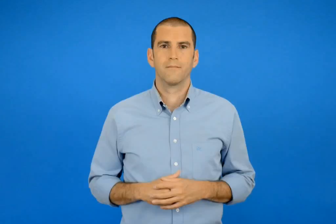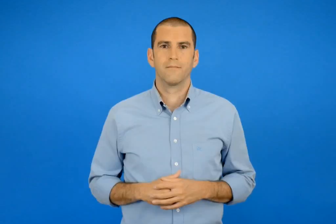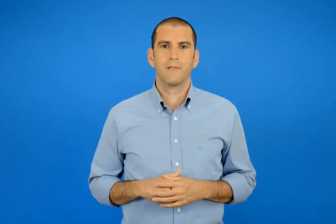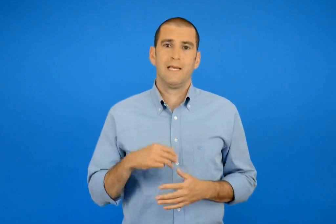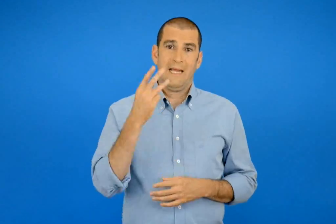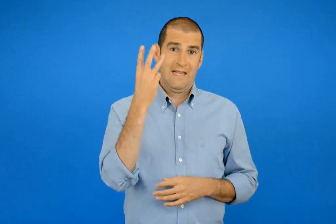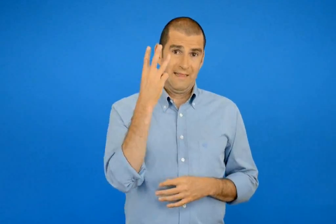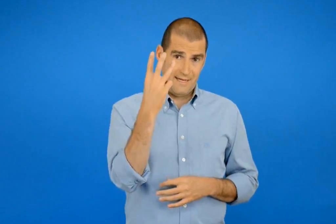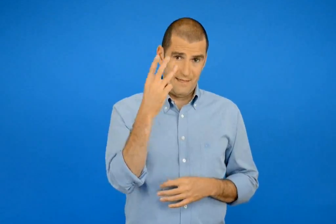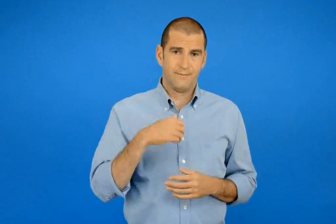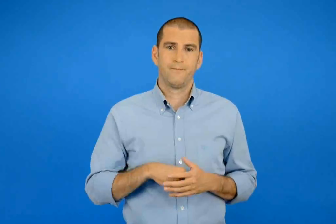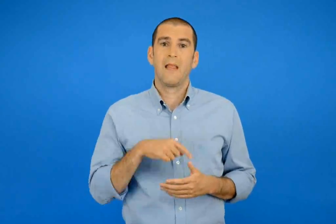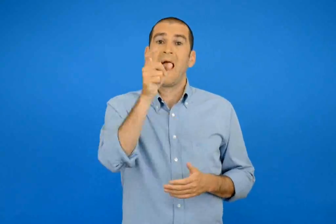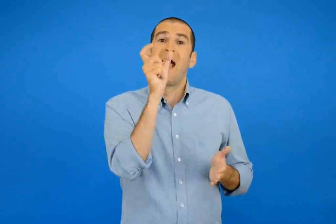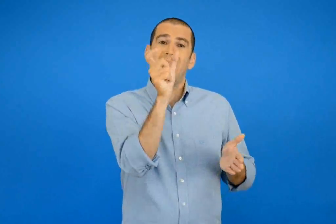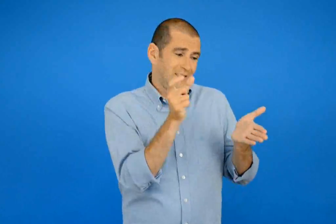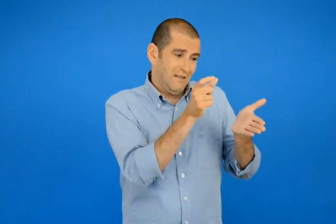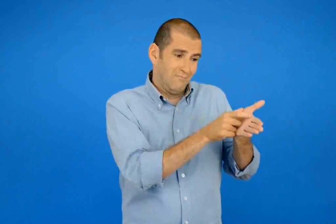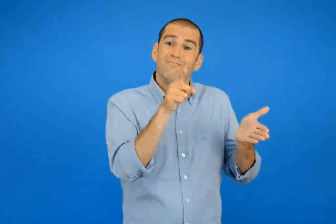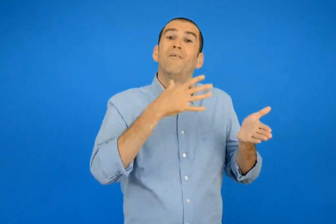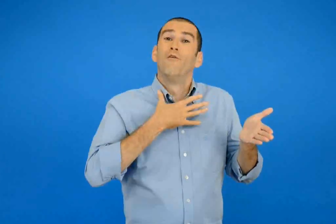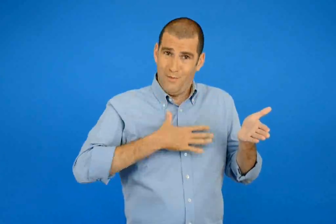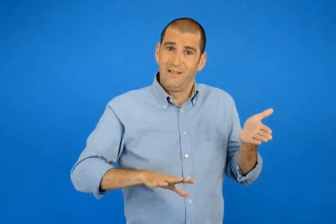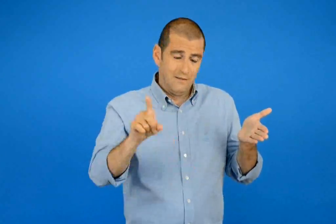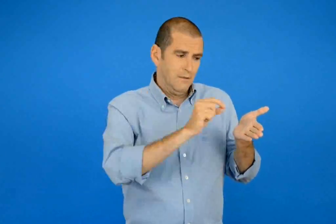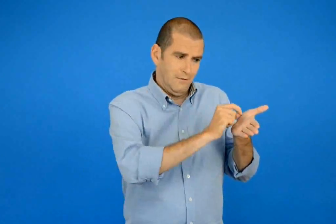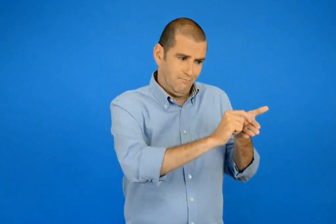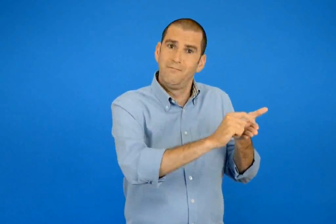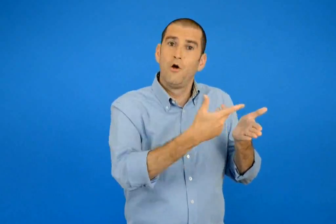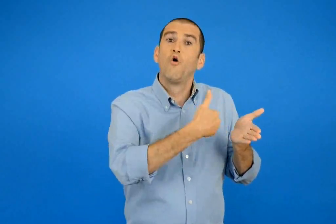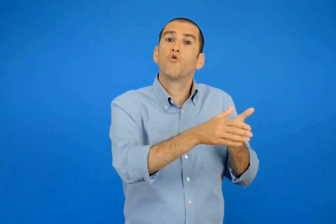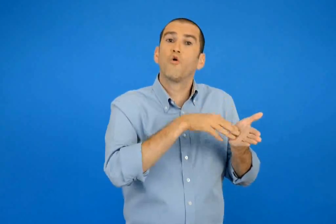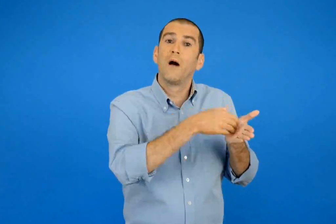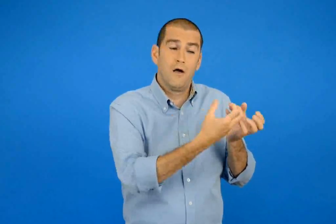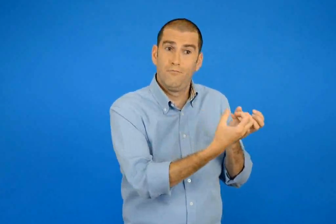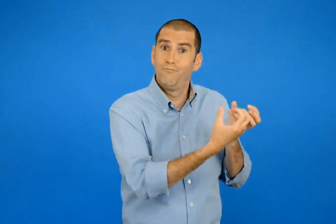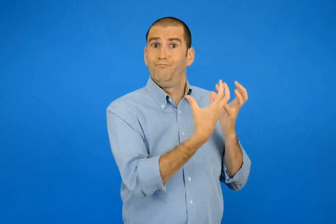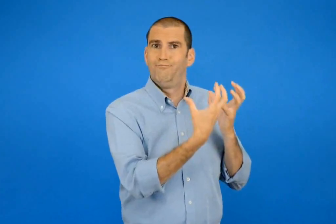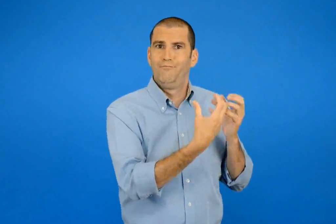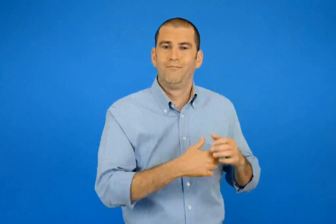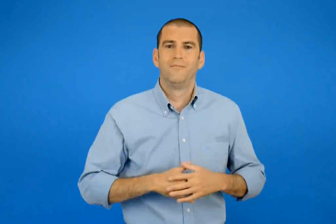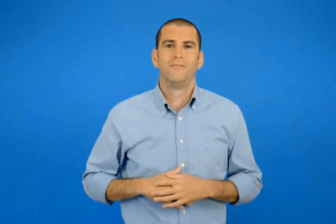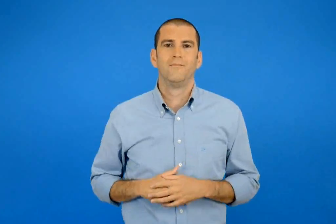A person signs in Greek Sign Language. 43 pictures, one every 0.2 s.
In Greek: 3 γράψε τη λέξη που θέλεις με έντονο χρώμα
